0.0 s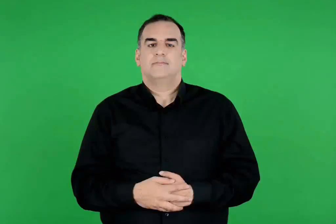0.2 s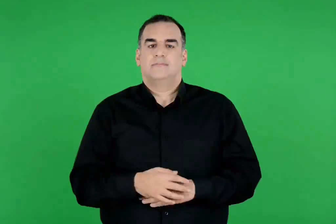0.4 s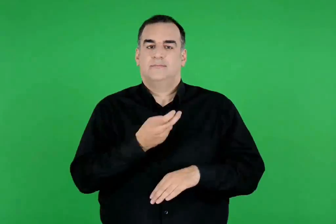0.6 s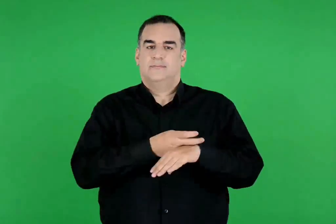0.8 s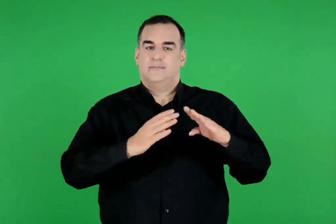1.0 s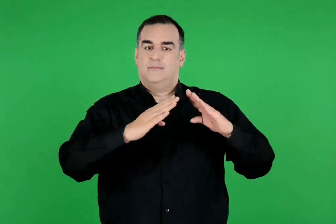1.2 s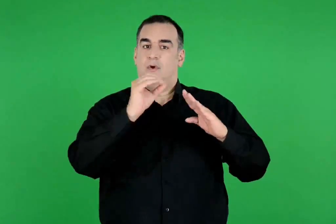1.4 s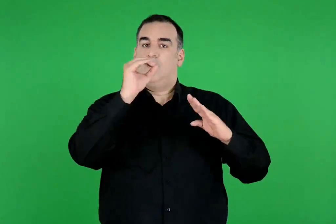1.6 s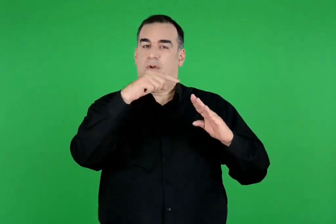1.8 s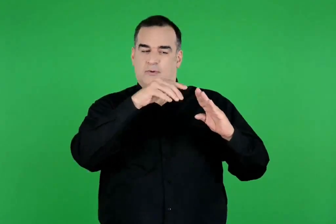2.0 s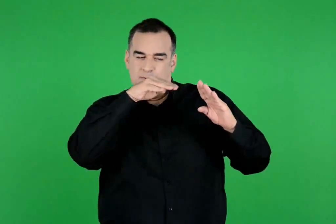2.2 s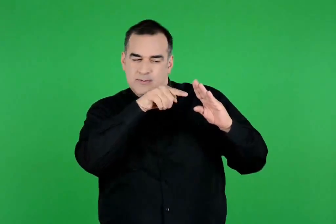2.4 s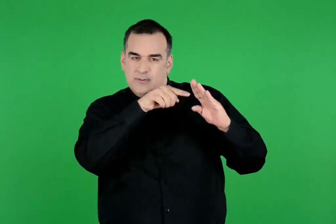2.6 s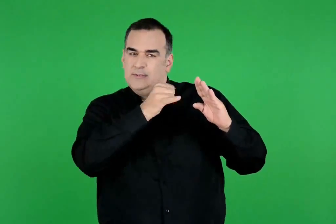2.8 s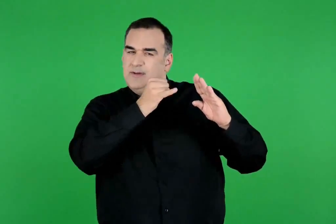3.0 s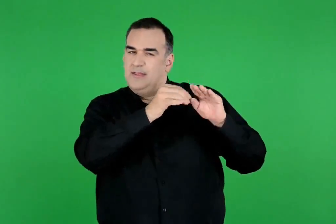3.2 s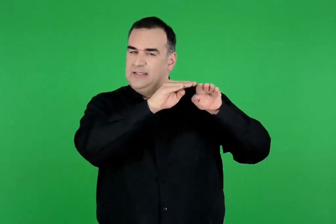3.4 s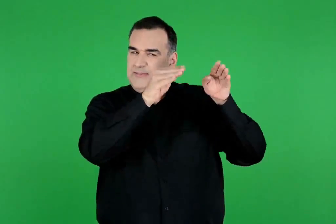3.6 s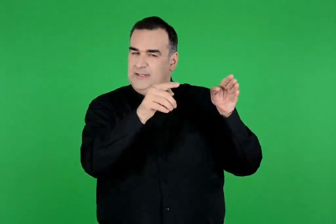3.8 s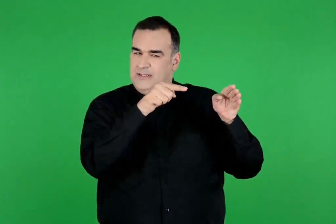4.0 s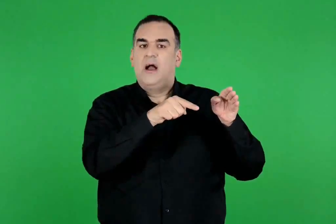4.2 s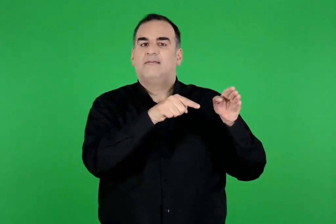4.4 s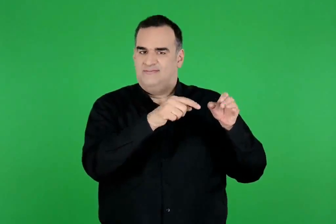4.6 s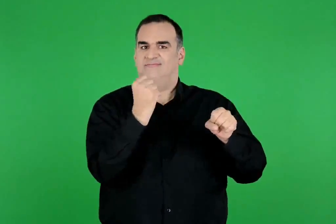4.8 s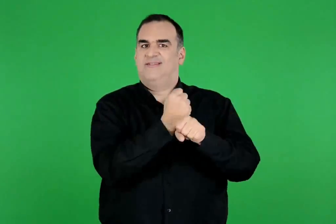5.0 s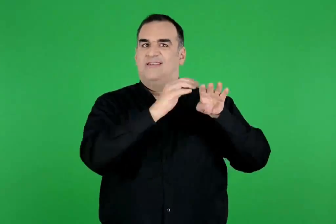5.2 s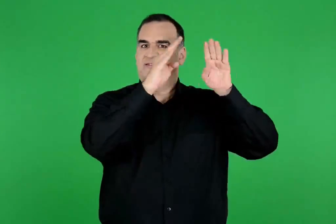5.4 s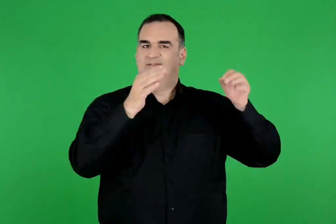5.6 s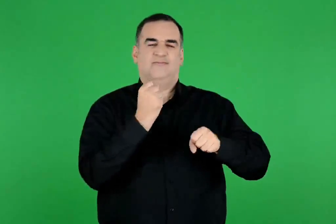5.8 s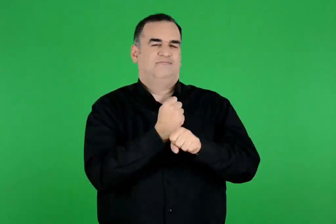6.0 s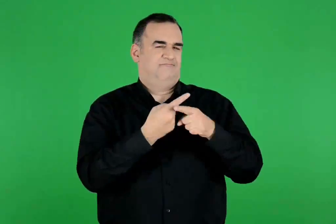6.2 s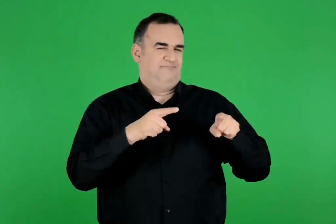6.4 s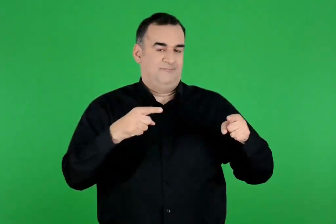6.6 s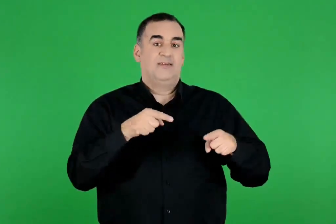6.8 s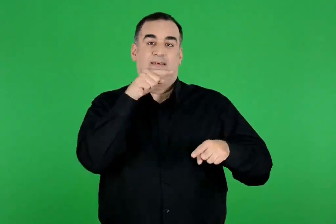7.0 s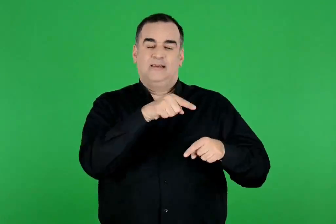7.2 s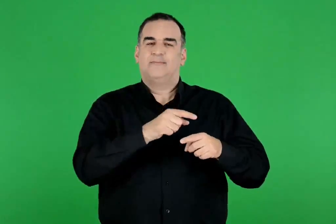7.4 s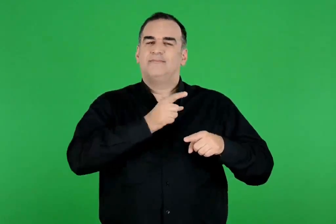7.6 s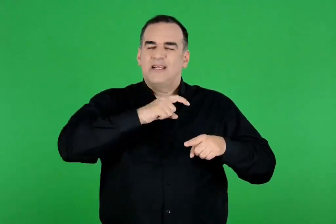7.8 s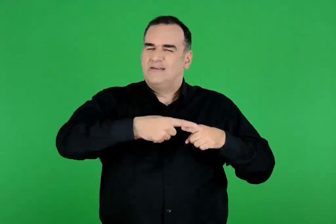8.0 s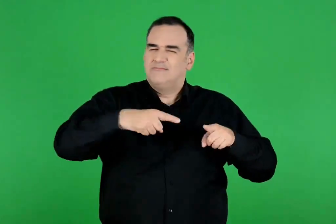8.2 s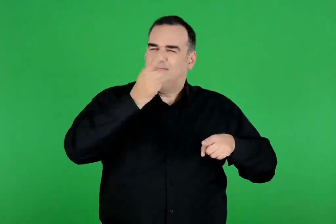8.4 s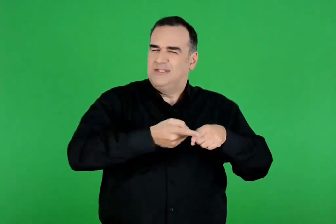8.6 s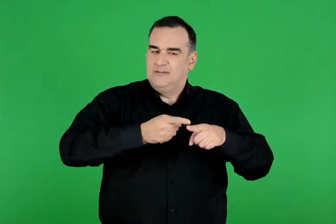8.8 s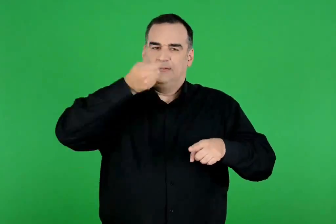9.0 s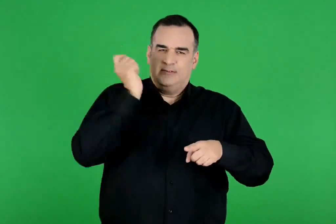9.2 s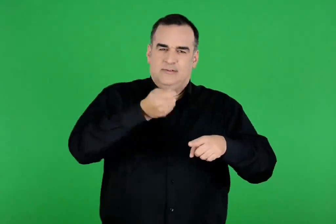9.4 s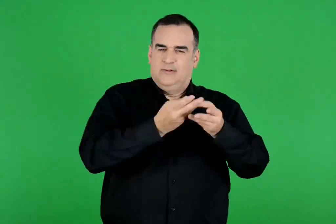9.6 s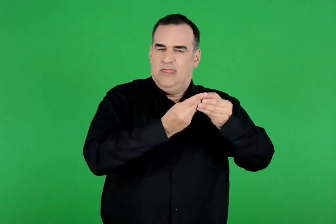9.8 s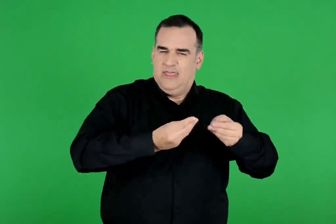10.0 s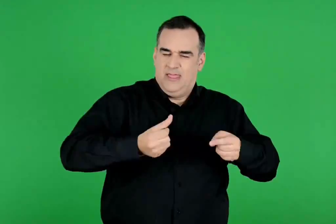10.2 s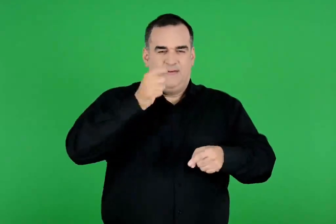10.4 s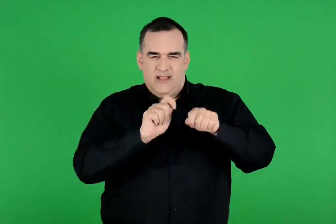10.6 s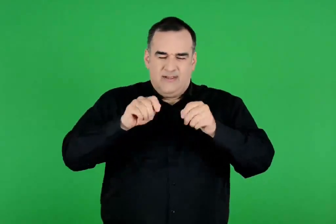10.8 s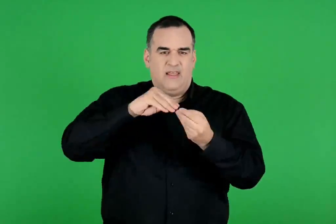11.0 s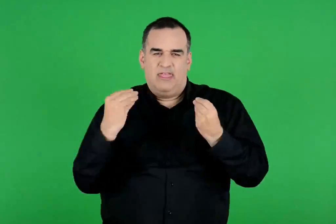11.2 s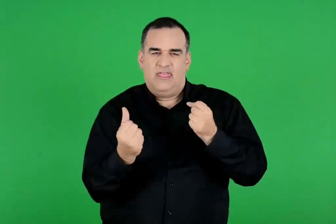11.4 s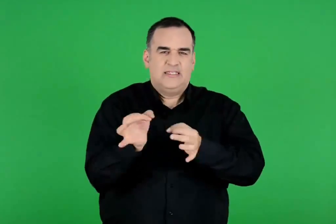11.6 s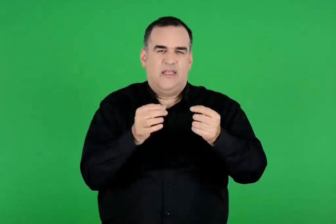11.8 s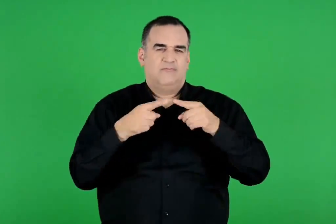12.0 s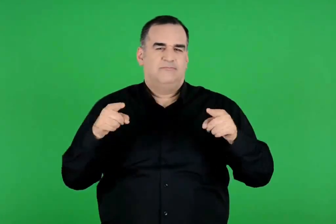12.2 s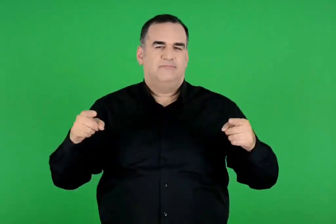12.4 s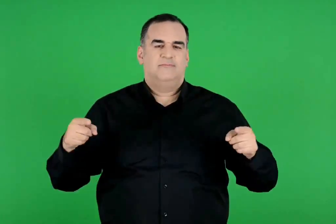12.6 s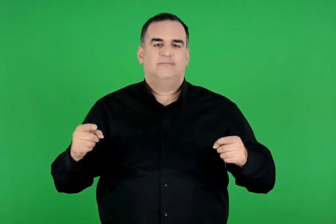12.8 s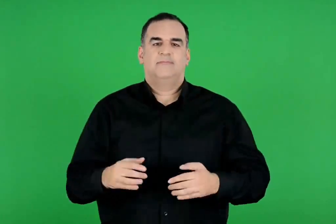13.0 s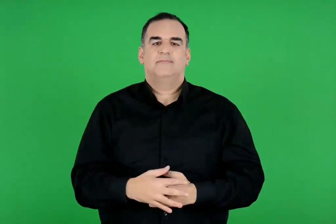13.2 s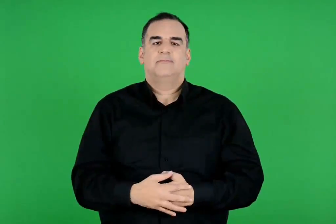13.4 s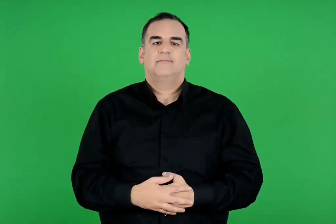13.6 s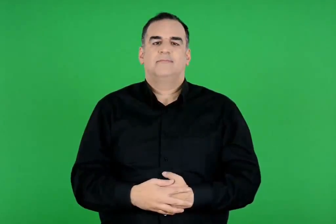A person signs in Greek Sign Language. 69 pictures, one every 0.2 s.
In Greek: σε μια σπηλιά στον όλυμπο είχε το εργαστήρι του , όπου έλιωνε τα μέταλλα κι έφτιαχνε πράγματα περίτεχνα
